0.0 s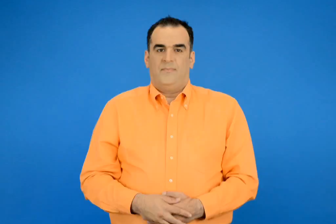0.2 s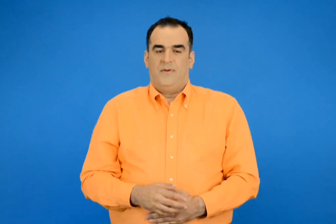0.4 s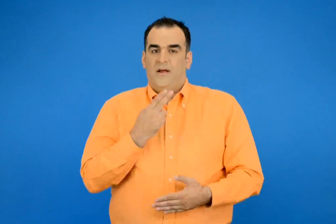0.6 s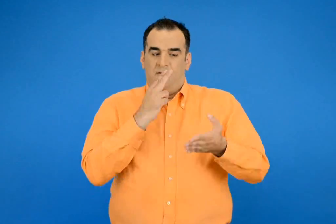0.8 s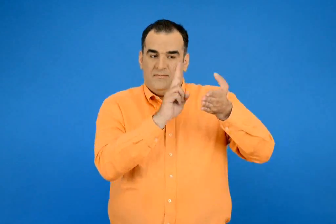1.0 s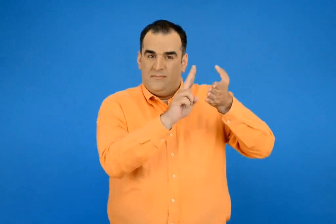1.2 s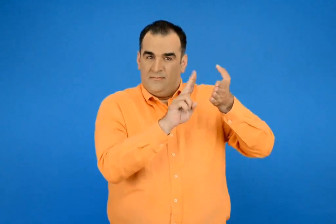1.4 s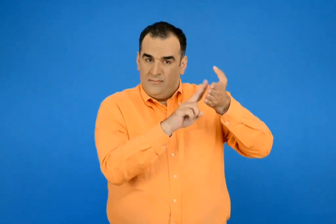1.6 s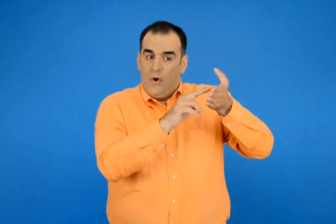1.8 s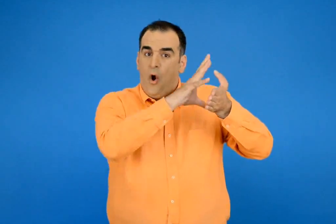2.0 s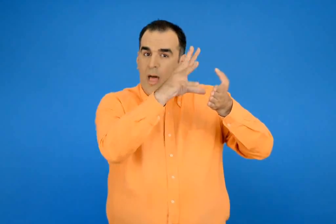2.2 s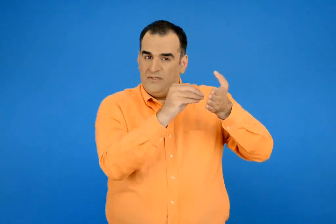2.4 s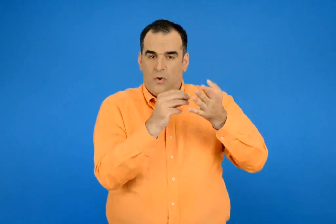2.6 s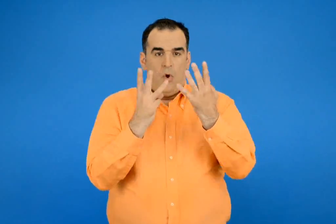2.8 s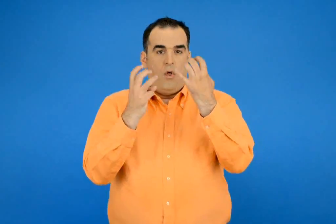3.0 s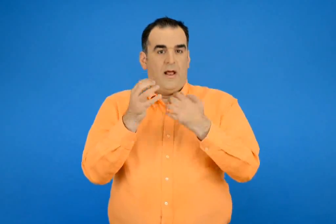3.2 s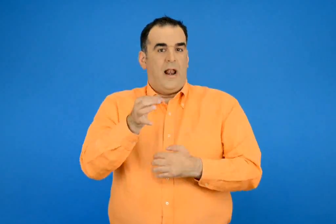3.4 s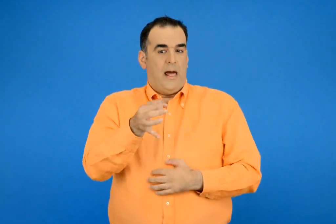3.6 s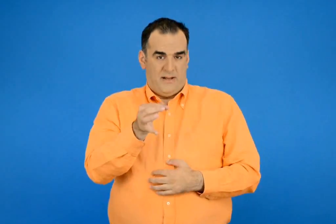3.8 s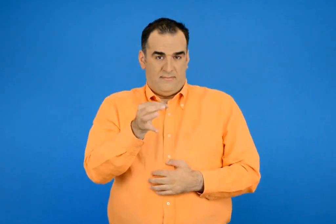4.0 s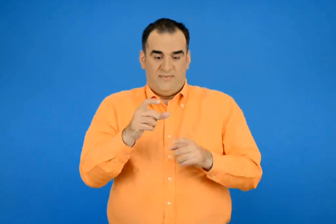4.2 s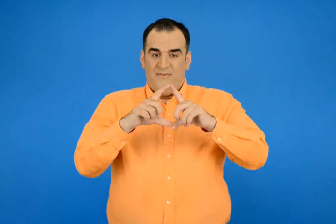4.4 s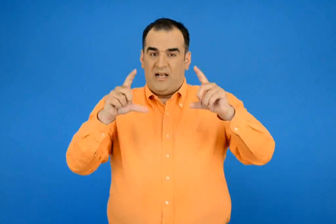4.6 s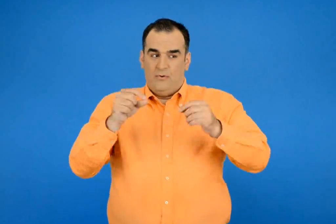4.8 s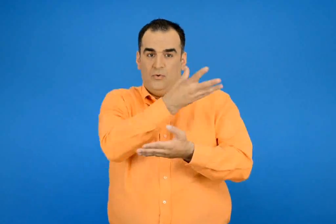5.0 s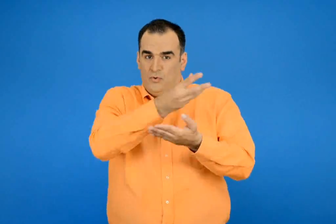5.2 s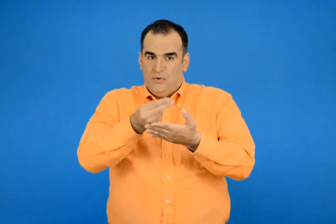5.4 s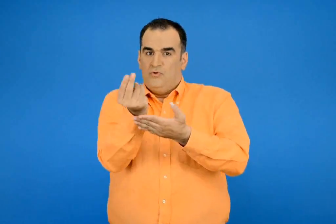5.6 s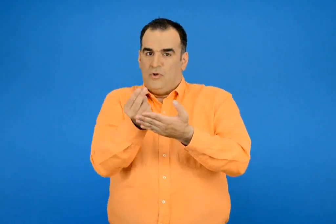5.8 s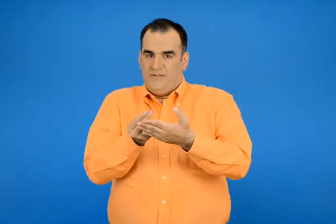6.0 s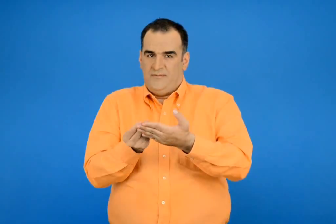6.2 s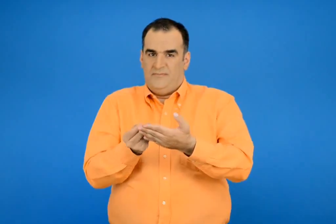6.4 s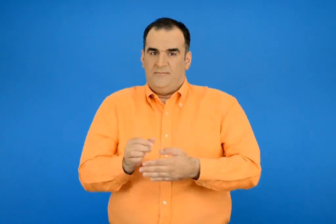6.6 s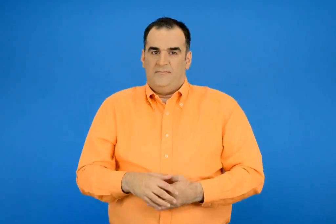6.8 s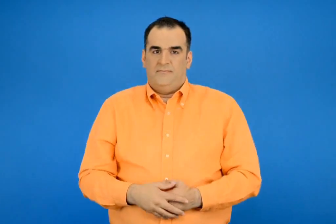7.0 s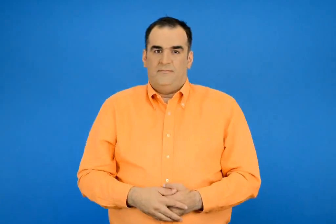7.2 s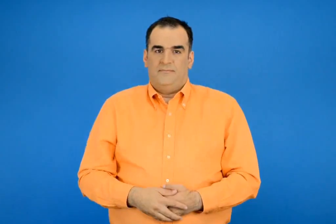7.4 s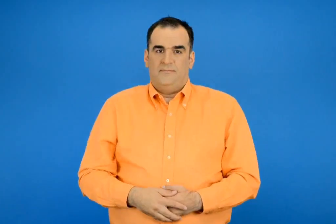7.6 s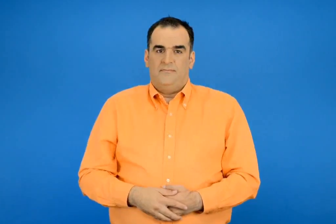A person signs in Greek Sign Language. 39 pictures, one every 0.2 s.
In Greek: τα γραμματόσημα κοστίζουν συνολικά 80 λεπτά τα ζωγραφίζω στον φάκελο
